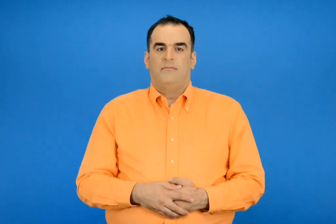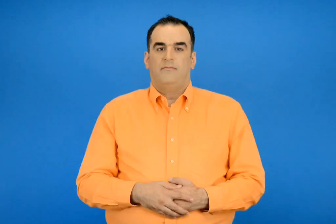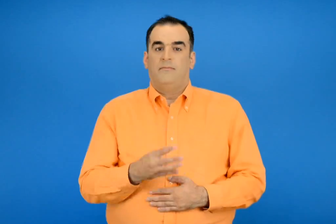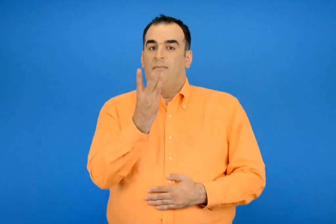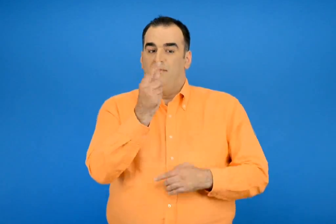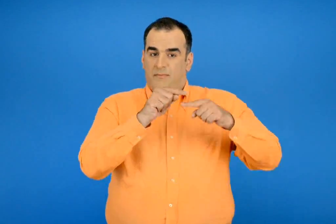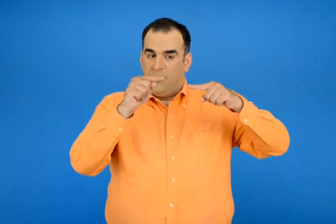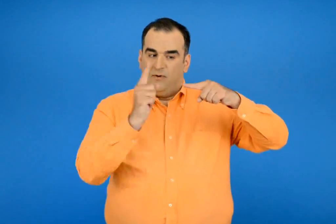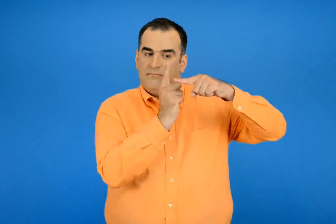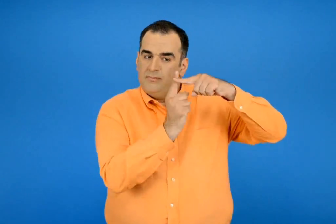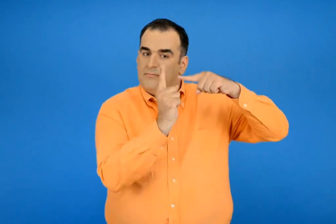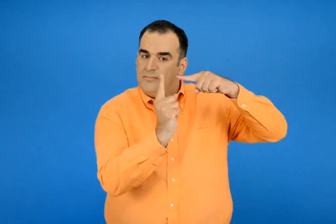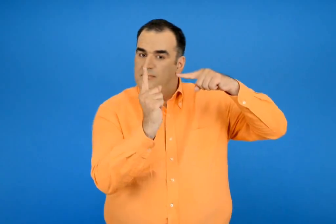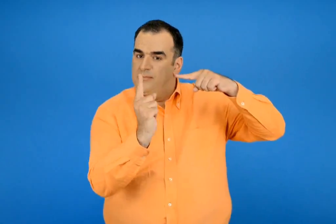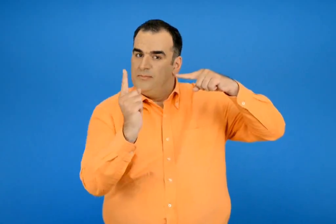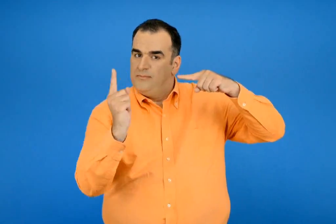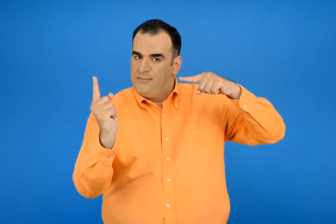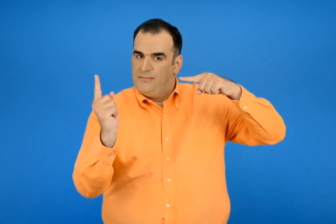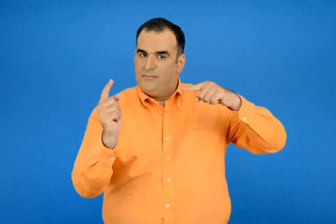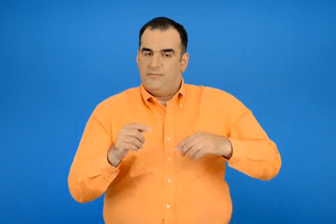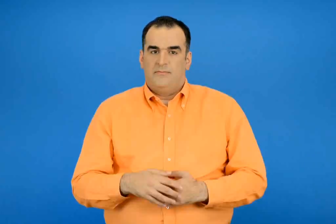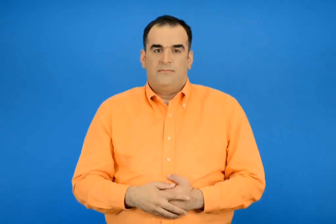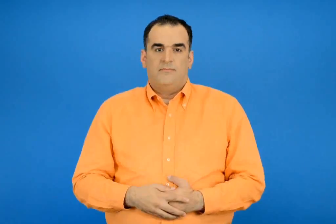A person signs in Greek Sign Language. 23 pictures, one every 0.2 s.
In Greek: στην αριθμογραμμή
